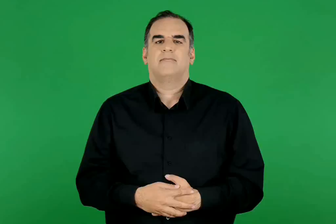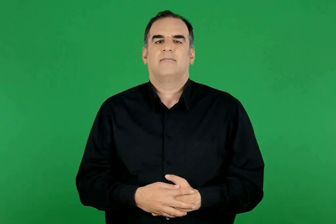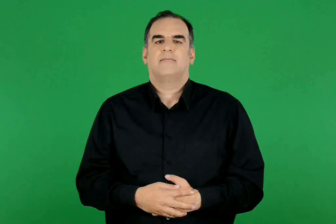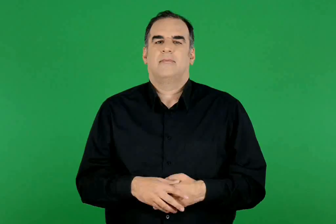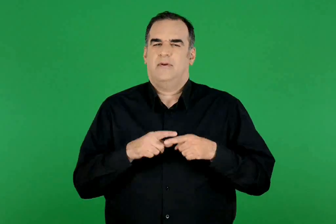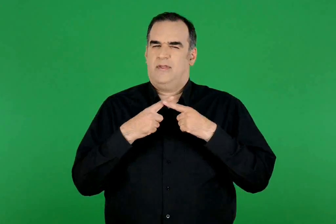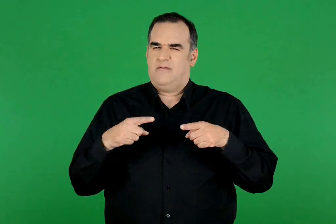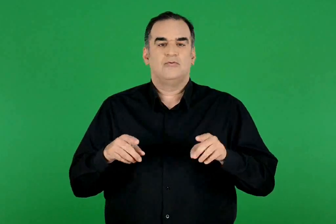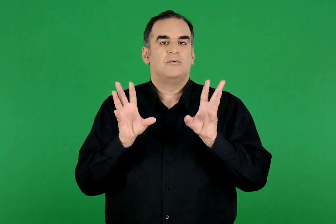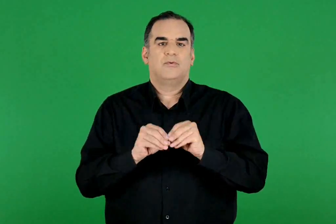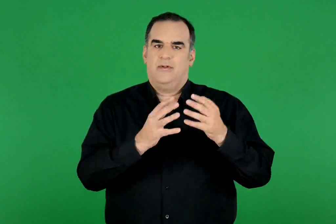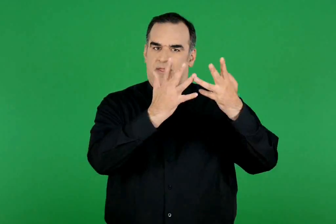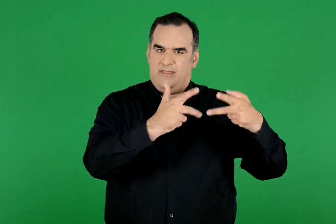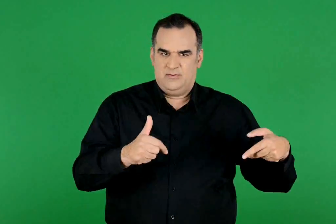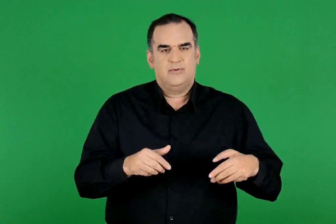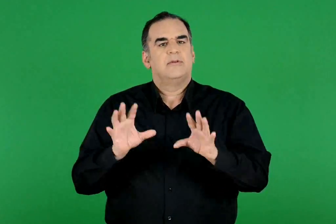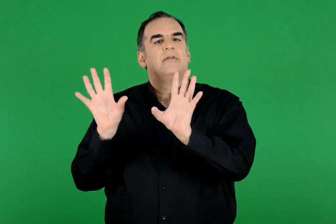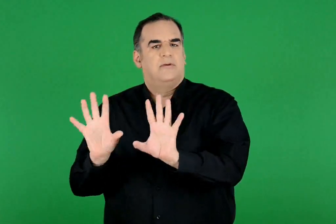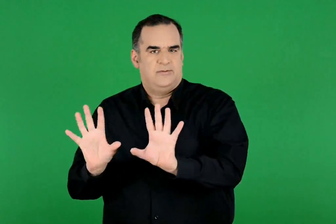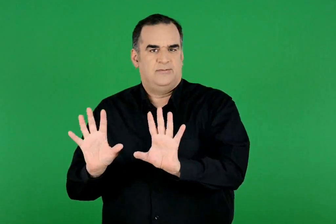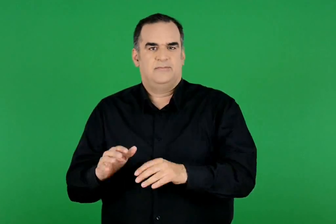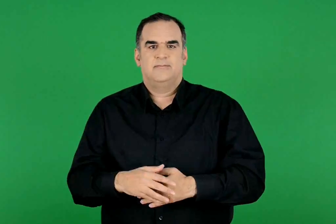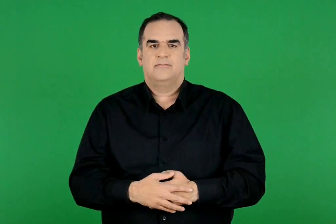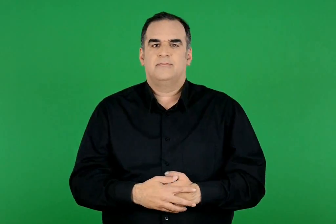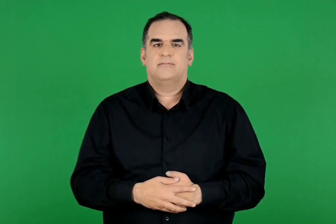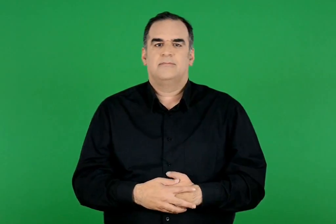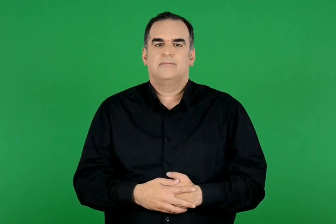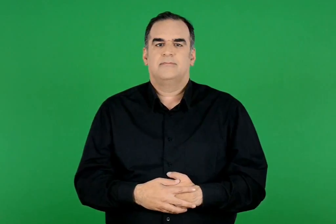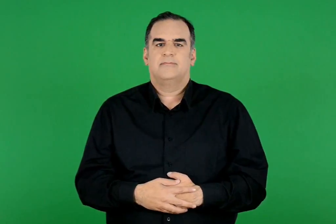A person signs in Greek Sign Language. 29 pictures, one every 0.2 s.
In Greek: οι διαφορές ανάμεσα στο θέατρο και στην τηλεόραση
